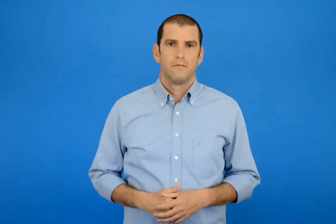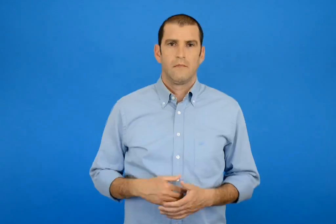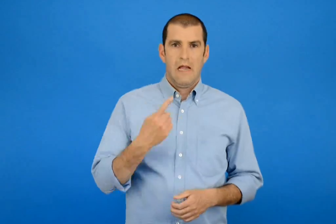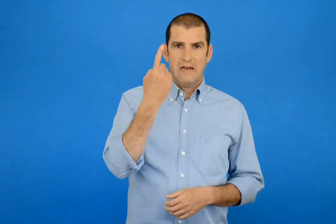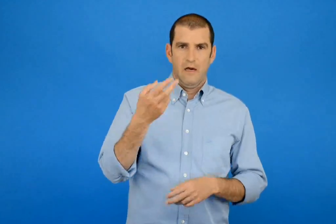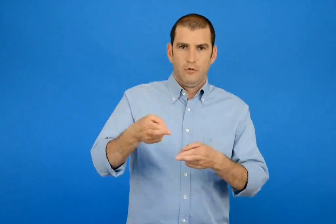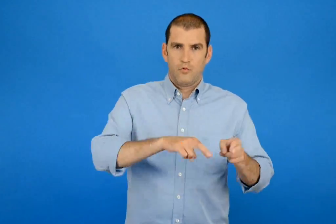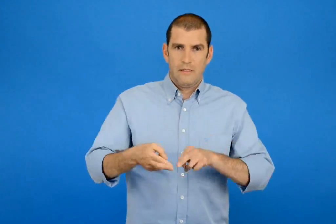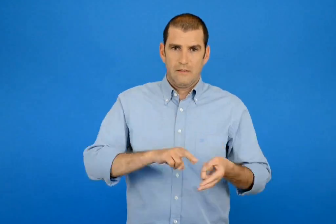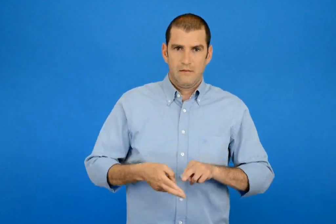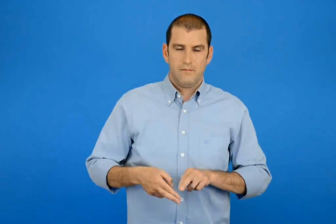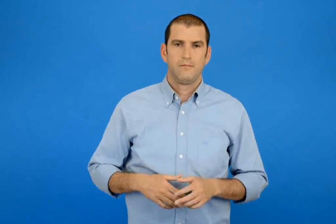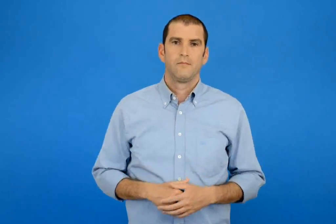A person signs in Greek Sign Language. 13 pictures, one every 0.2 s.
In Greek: 1 τσουρέκι
